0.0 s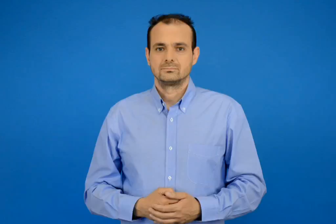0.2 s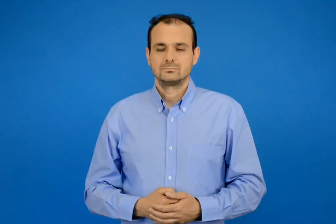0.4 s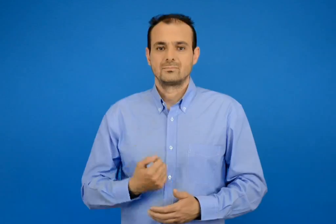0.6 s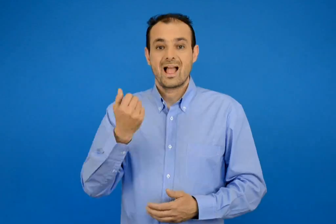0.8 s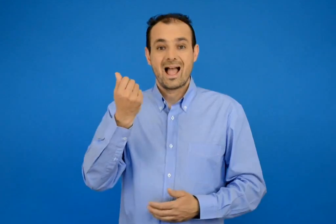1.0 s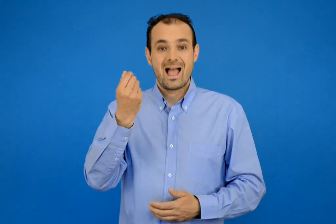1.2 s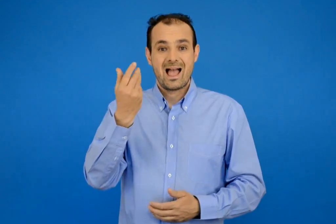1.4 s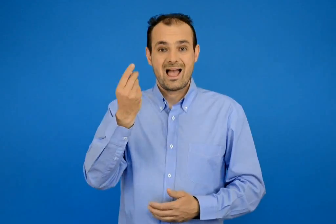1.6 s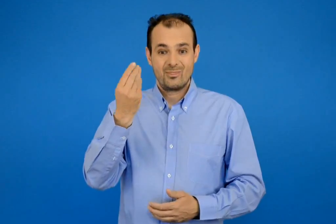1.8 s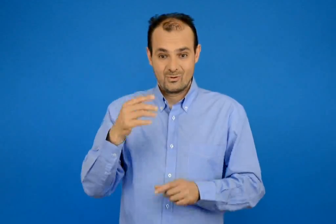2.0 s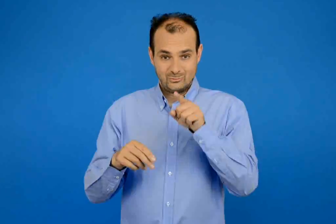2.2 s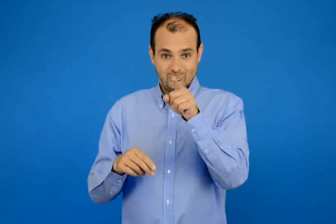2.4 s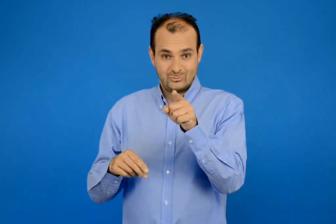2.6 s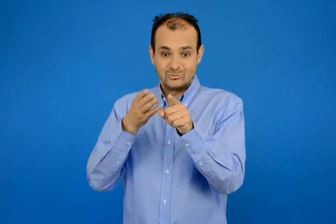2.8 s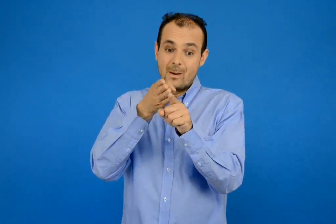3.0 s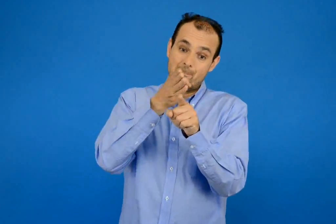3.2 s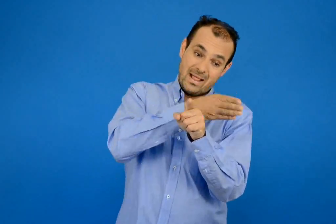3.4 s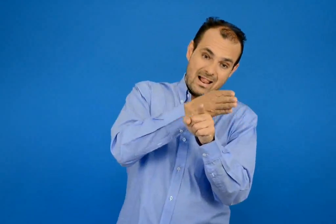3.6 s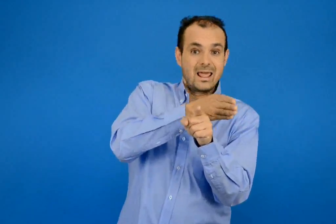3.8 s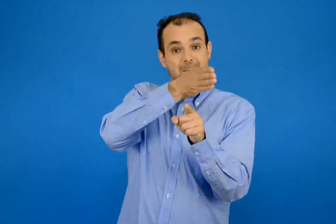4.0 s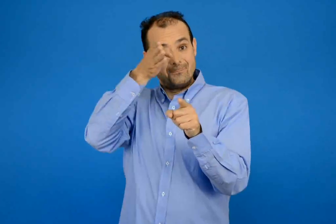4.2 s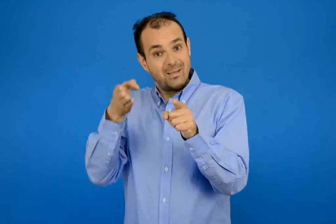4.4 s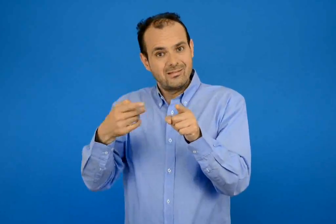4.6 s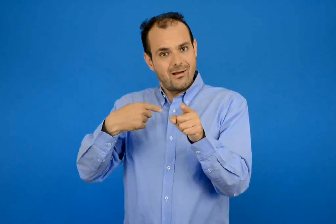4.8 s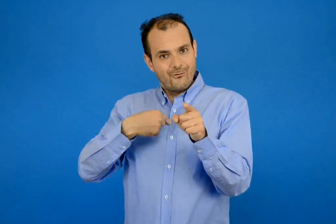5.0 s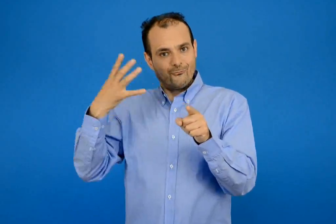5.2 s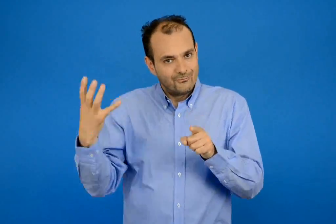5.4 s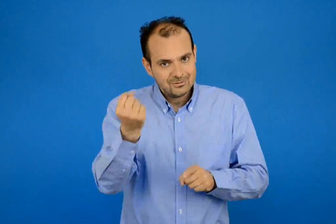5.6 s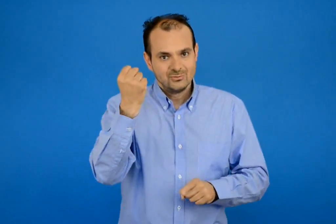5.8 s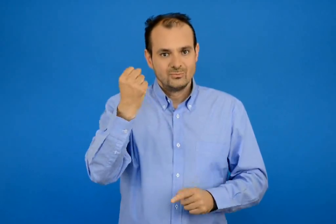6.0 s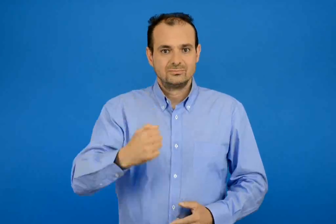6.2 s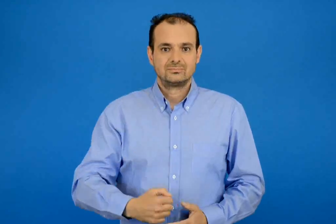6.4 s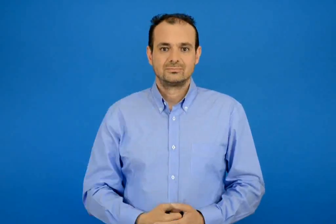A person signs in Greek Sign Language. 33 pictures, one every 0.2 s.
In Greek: βρίσκω τον αριθμό που βρίσκεται πριν και μετά
